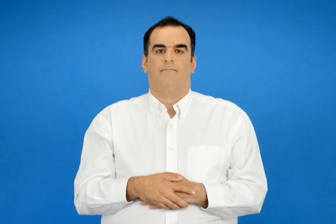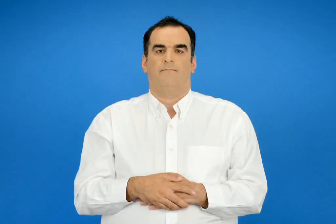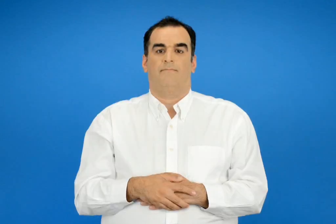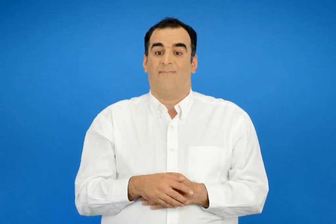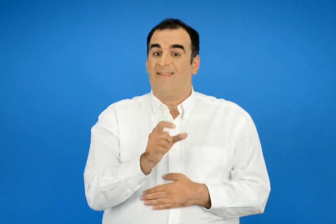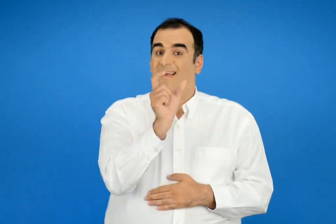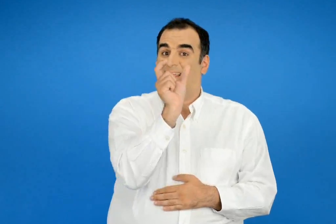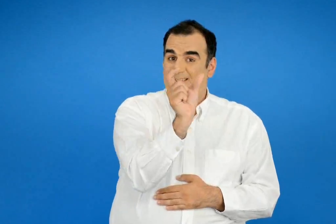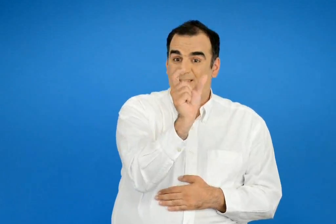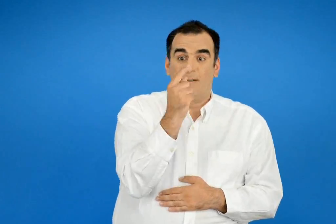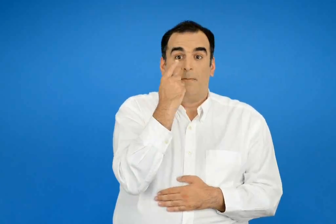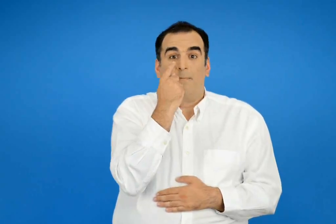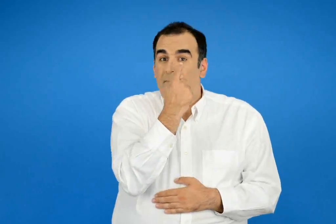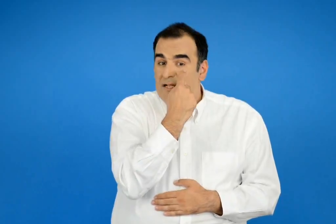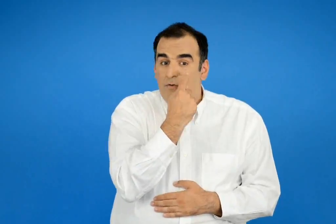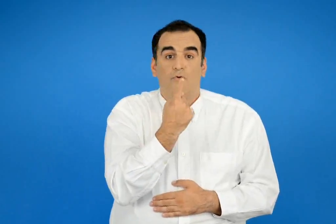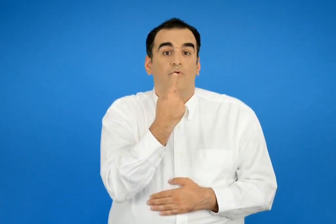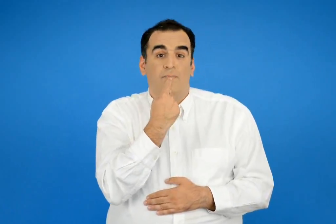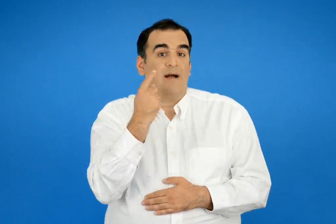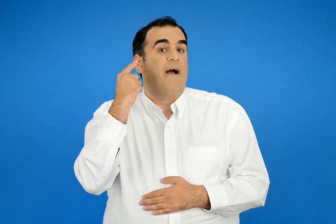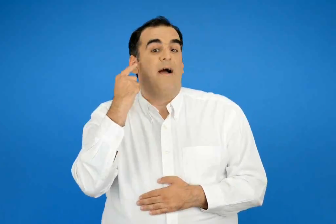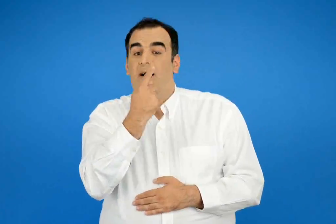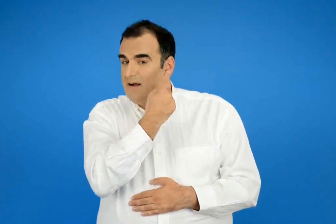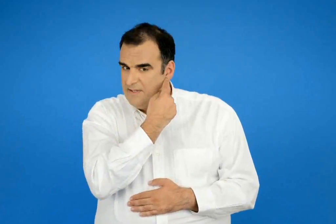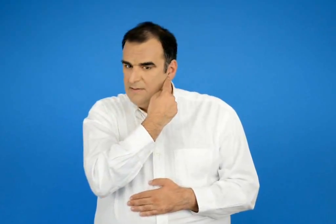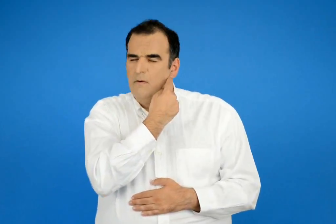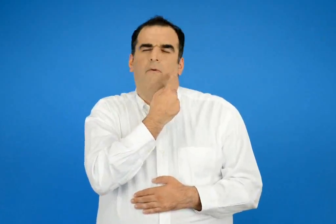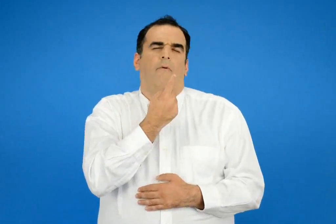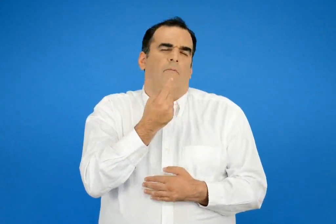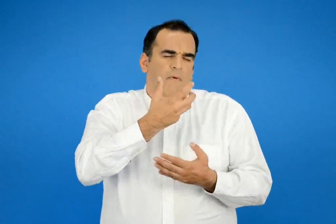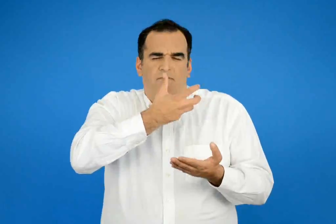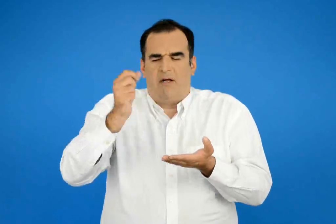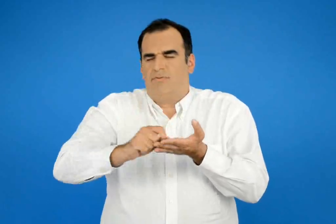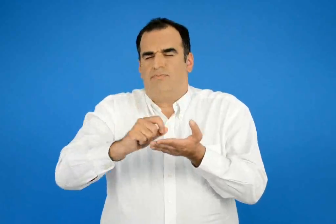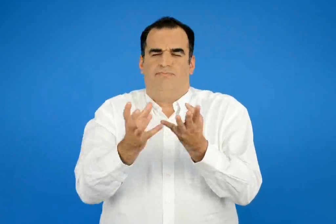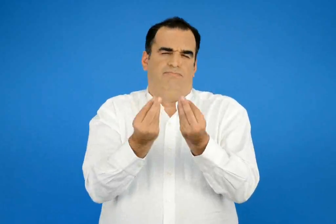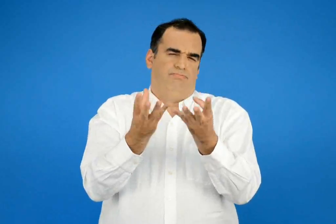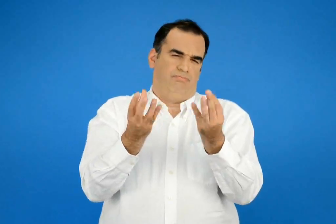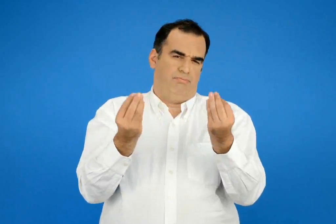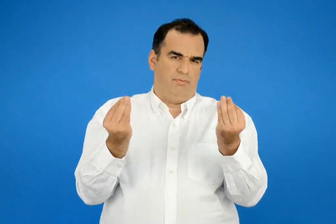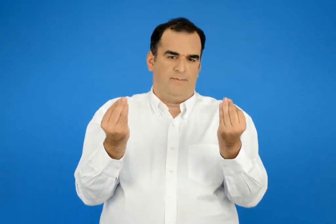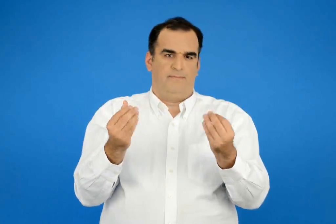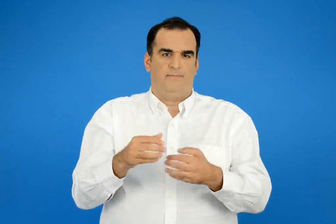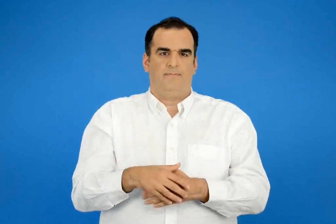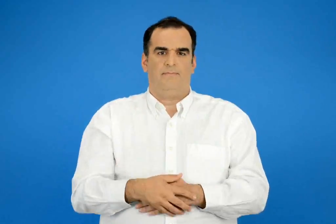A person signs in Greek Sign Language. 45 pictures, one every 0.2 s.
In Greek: και με τις λέξεις ματιά στόμα και αυτιά υπάρχουν πολλές εκφράσεις
